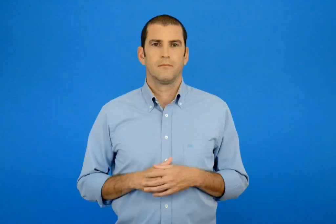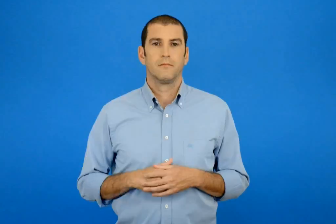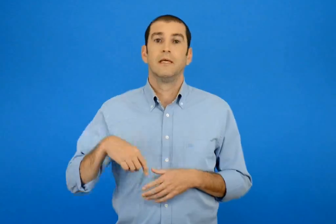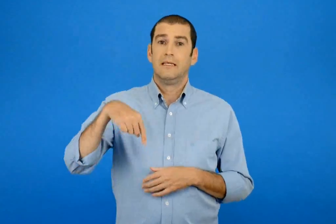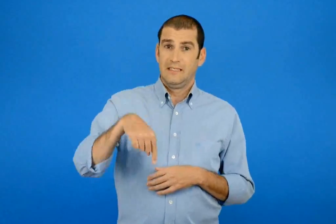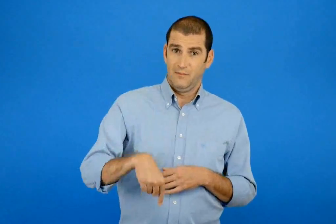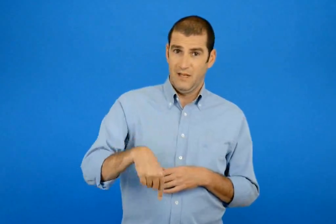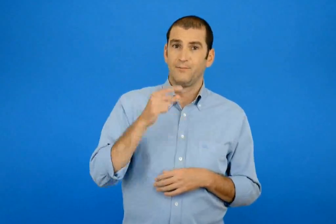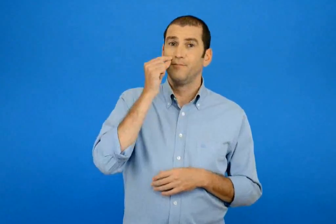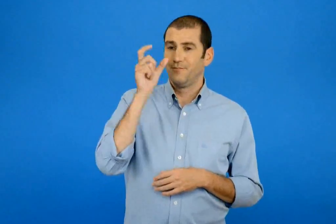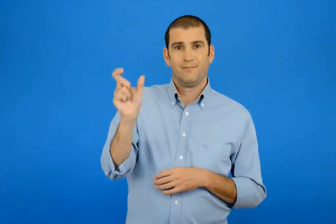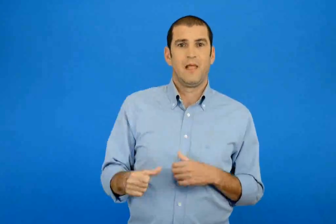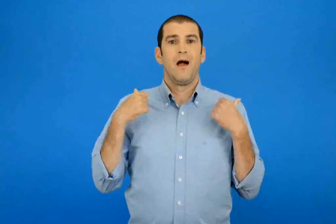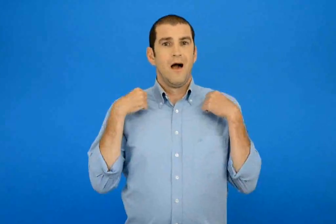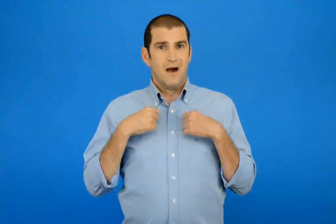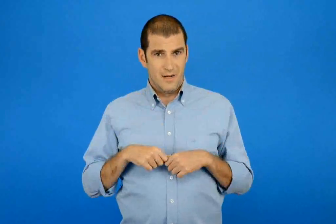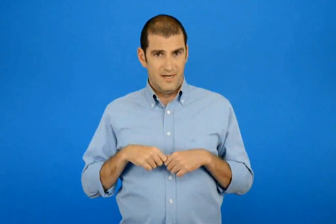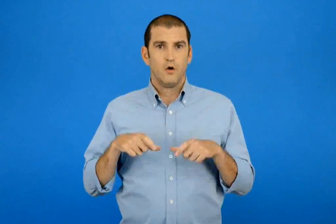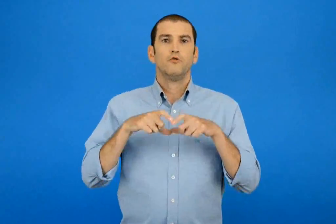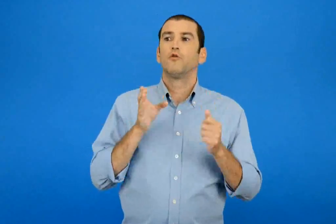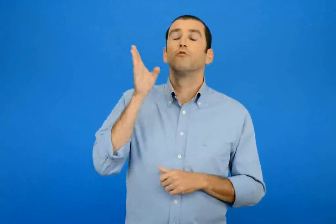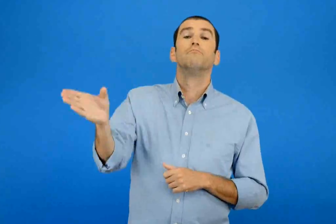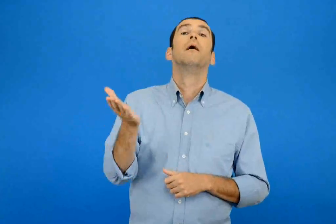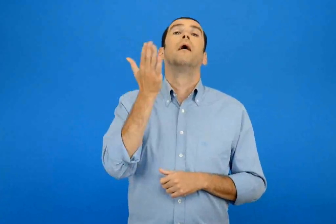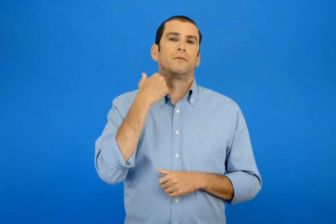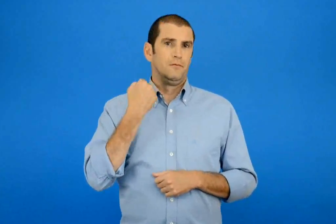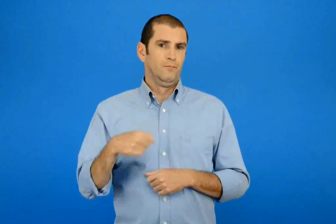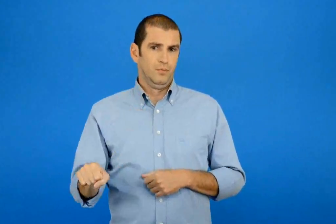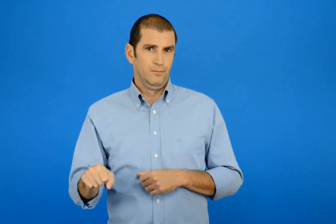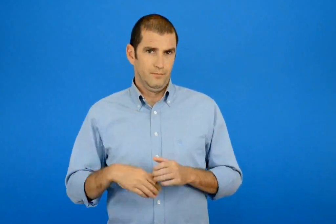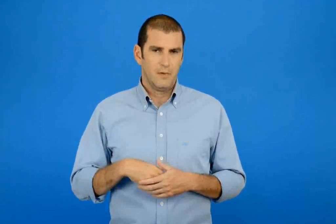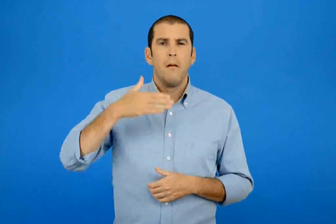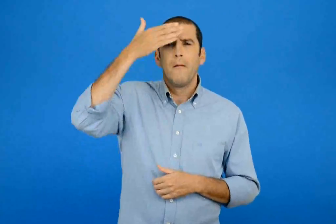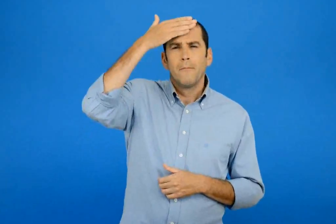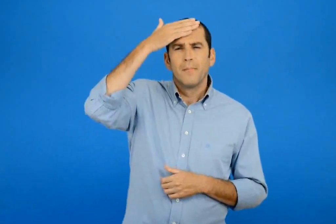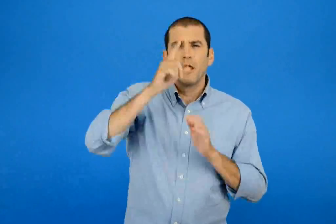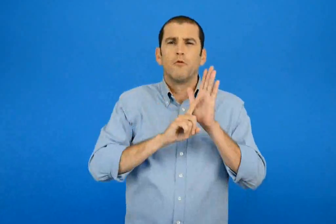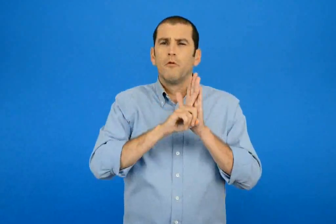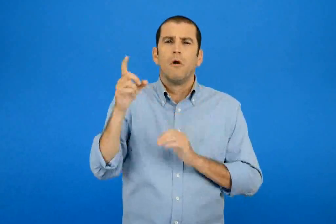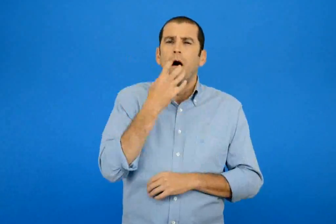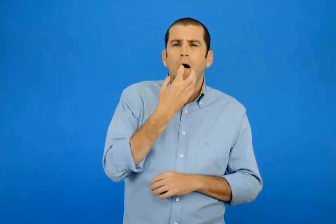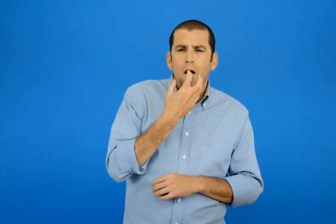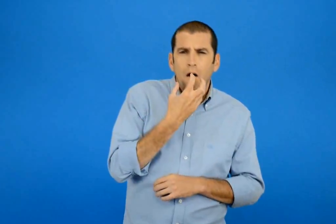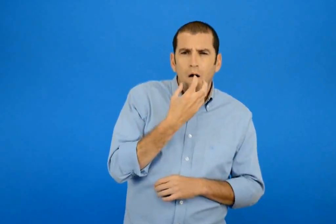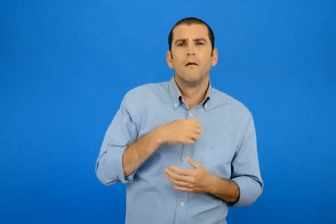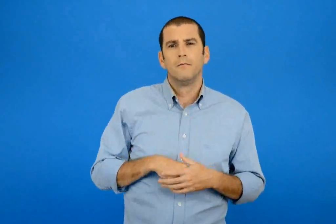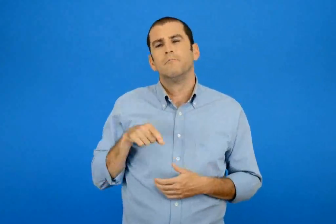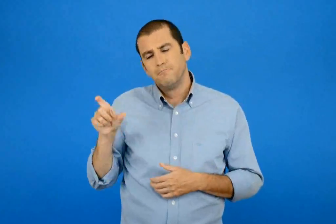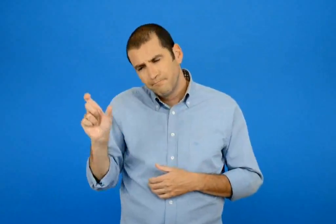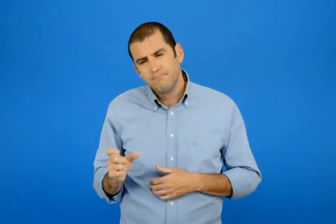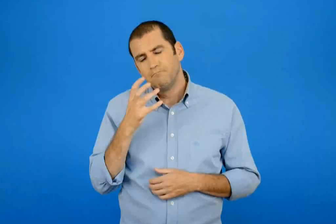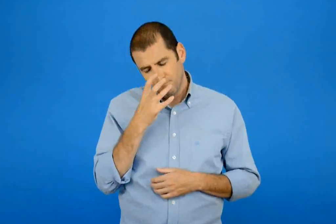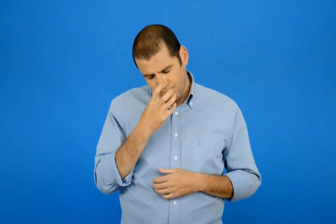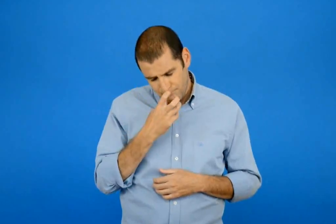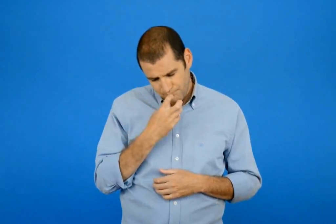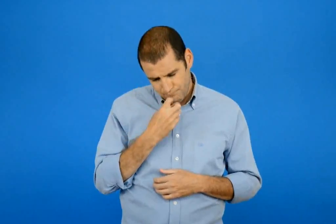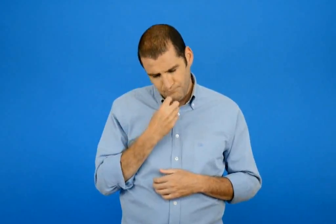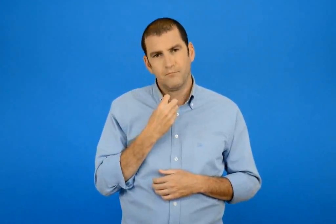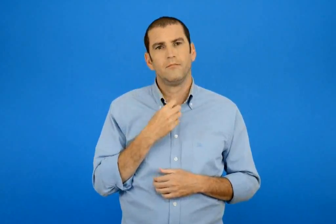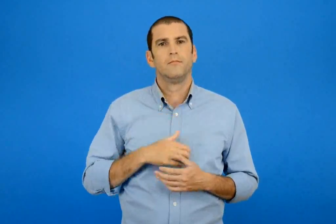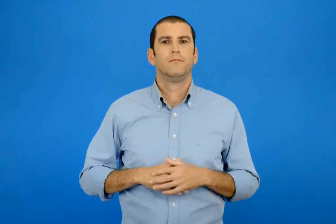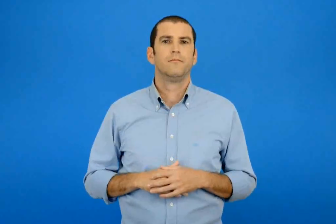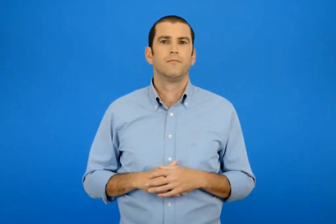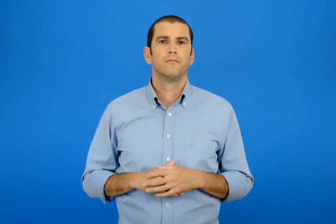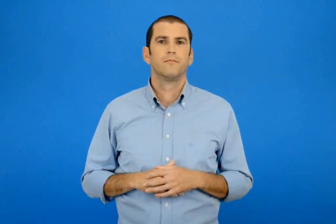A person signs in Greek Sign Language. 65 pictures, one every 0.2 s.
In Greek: σήμερα ο αρμπεν δεν πήγε σχολείο ψήνεται στον πυρετό για αυτό έχει τις μαύρες του
